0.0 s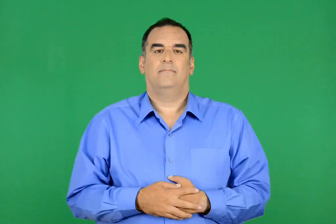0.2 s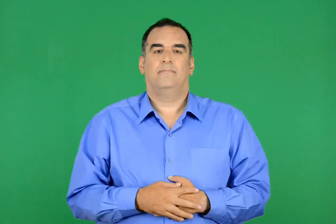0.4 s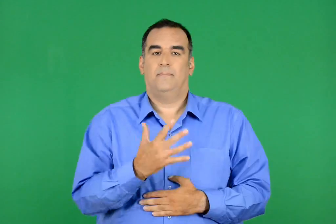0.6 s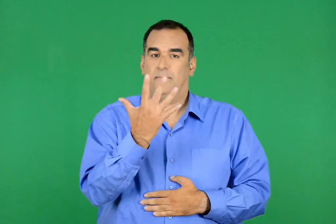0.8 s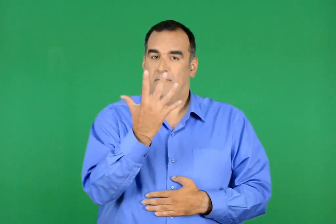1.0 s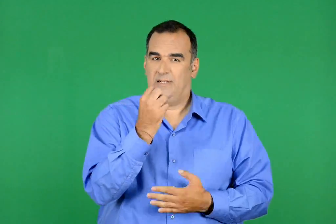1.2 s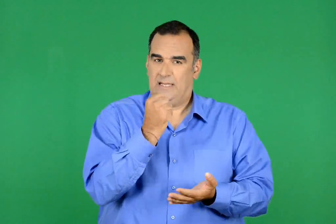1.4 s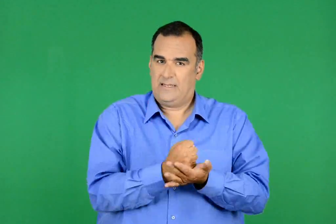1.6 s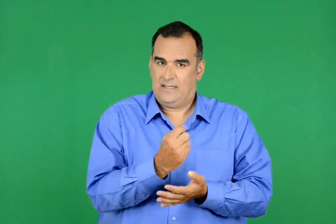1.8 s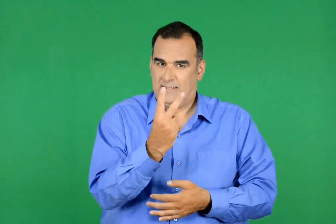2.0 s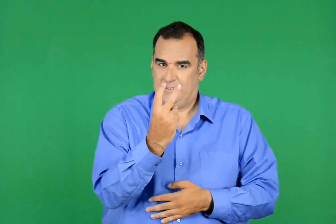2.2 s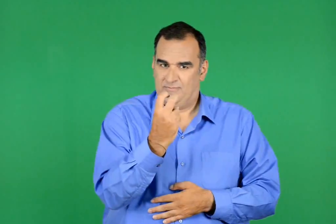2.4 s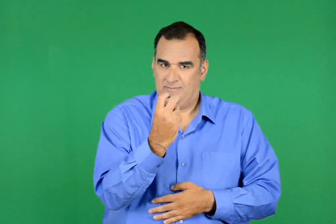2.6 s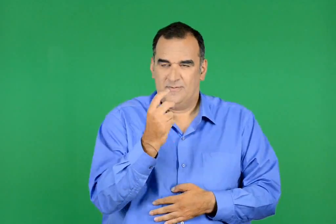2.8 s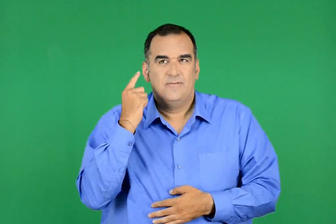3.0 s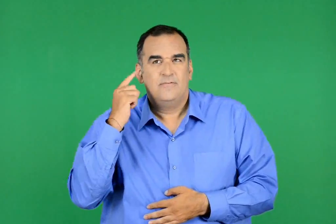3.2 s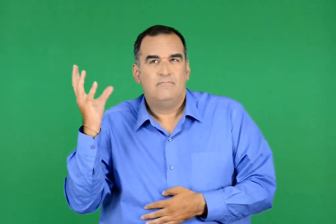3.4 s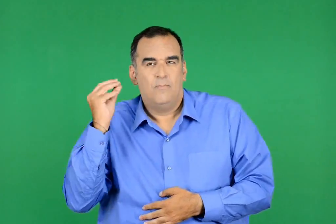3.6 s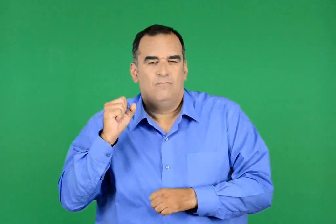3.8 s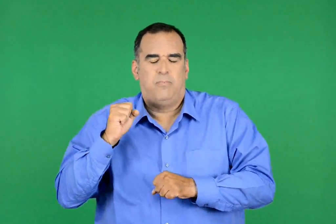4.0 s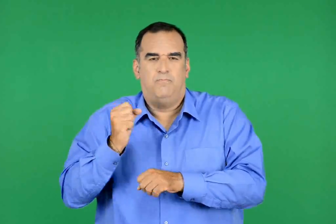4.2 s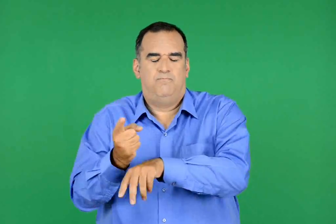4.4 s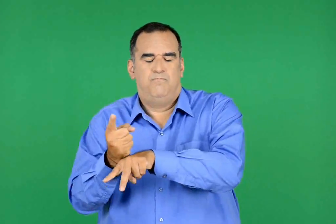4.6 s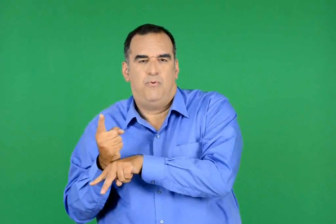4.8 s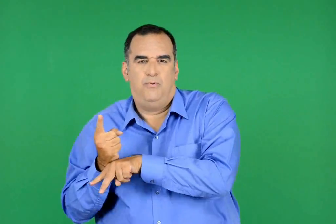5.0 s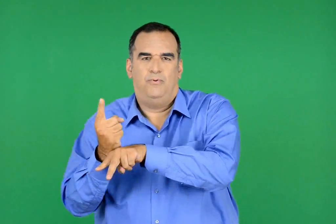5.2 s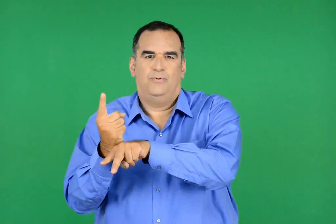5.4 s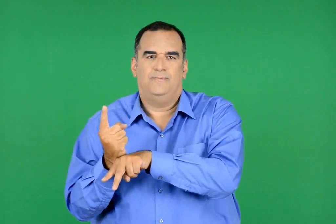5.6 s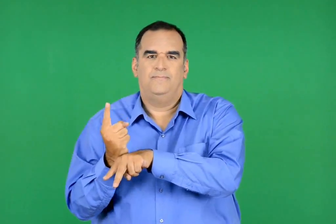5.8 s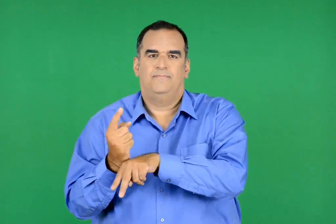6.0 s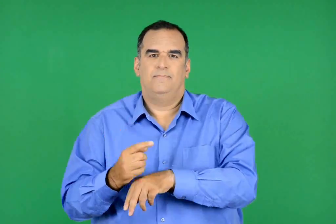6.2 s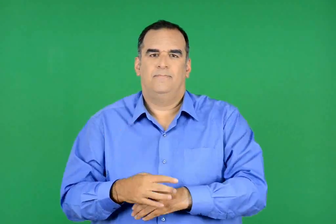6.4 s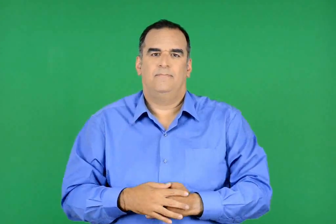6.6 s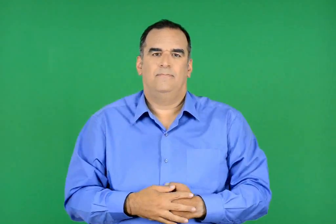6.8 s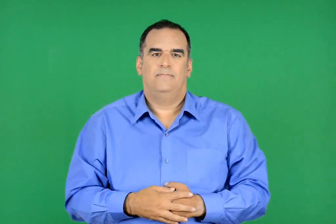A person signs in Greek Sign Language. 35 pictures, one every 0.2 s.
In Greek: πέντε και είκοσι ακούγεται ο κρότος του τηλεβόλου
